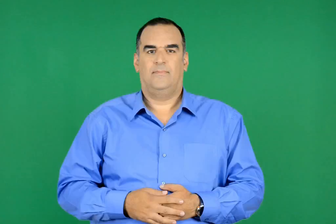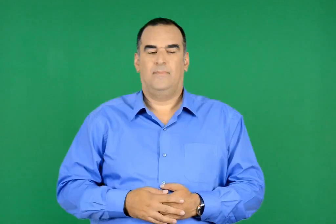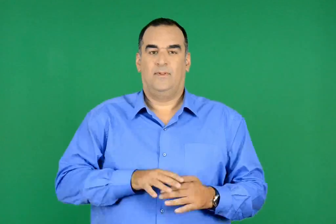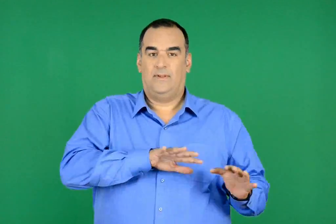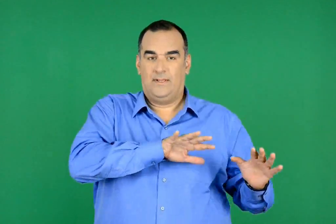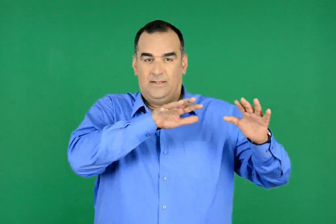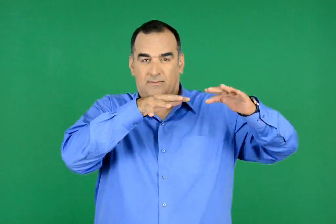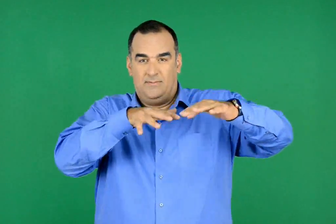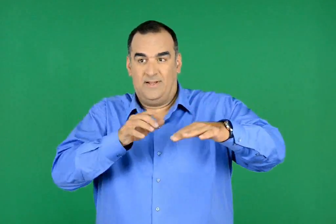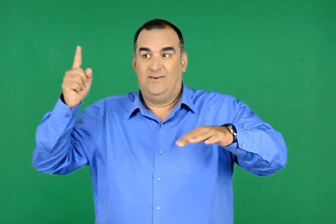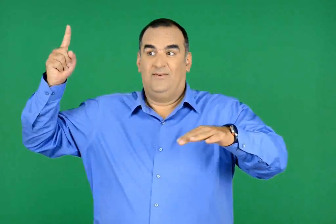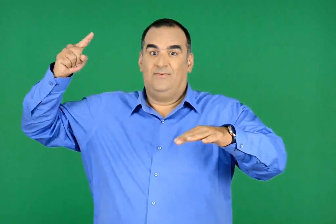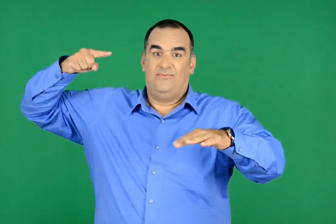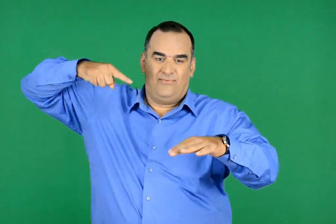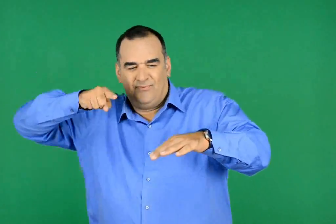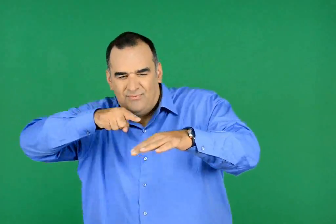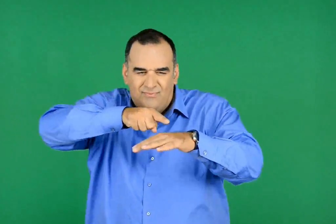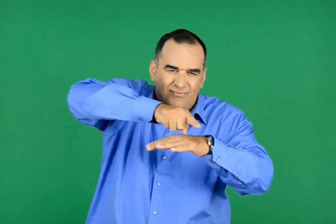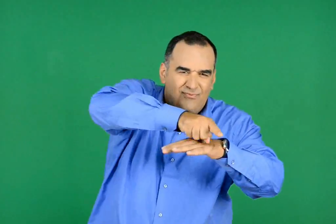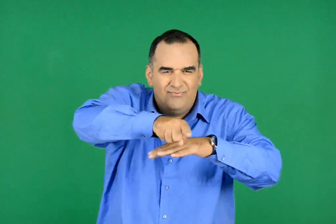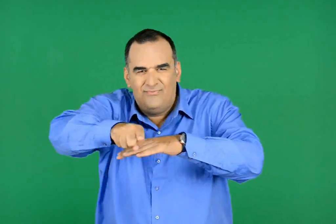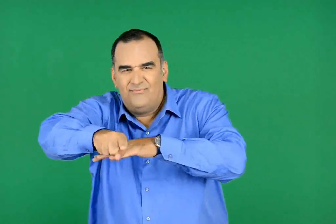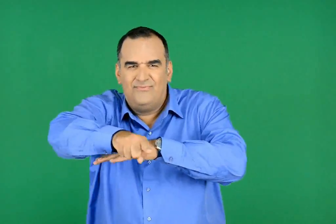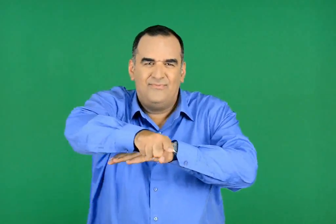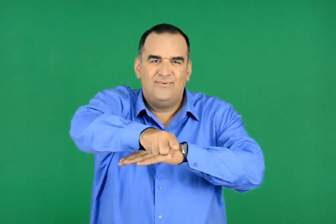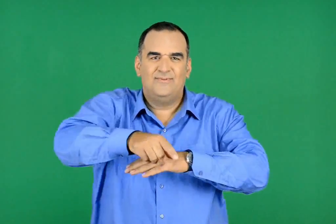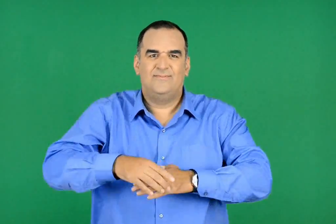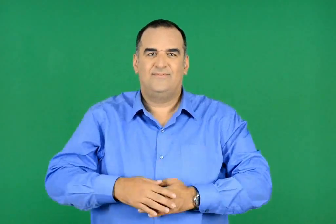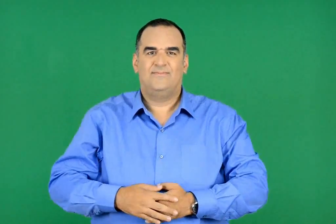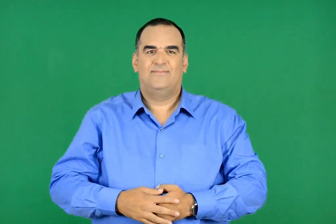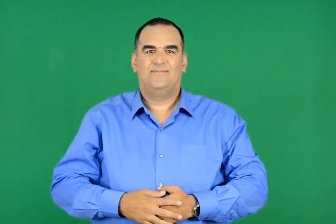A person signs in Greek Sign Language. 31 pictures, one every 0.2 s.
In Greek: η αχτιδούλα φτερούγισε πάνω στο κύμα
